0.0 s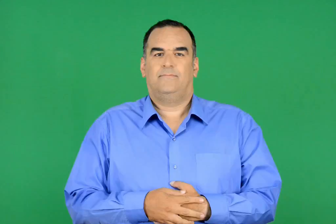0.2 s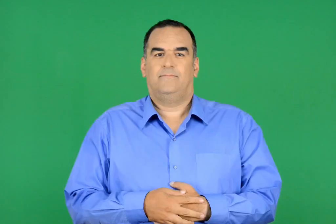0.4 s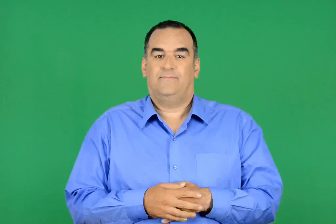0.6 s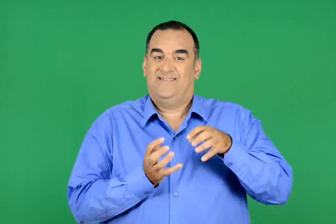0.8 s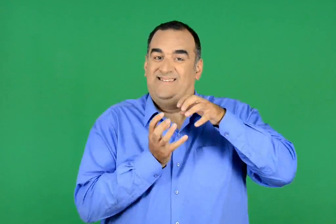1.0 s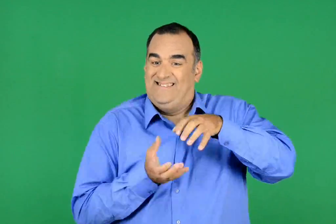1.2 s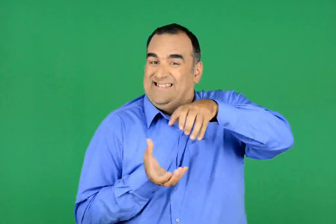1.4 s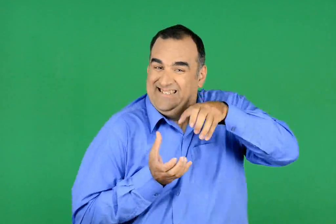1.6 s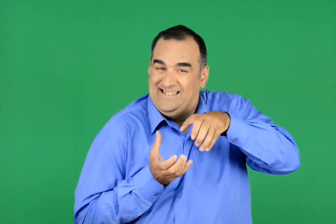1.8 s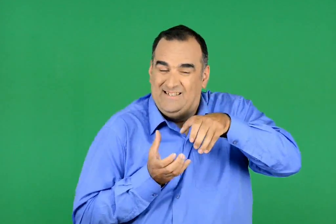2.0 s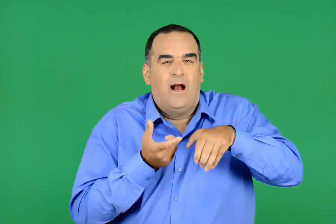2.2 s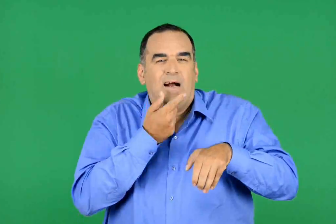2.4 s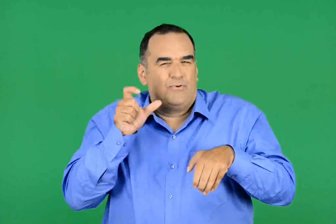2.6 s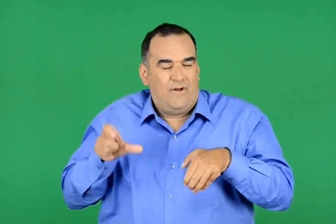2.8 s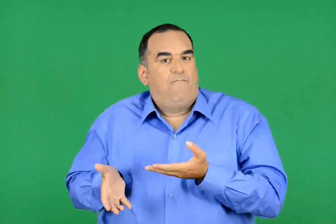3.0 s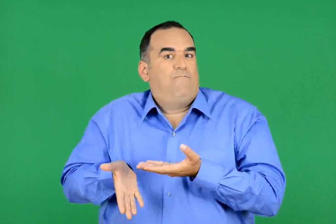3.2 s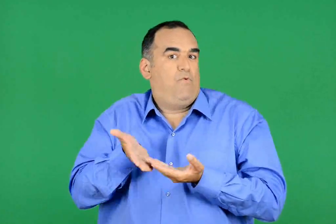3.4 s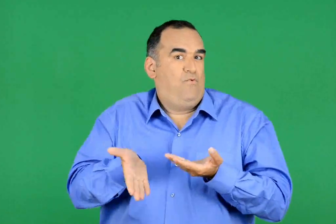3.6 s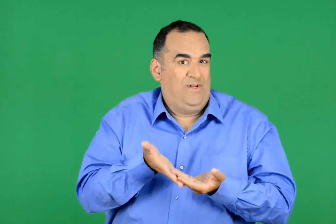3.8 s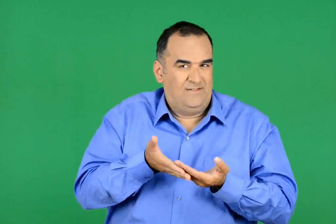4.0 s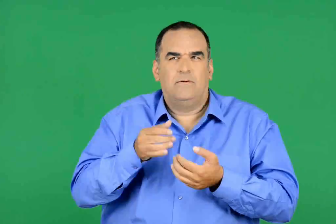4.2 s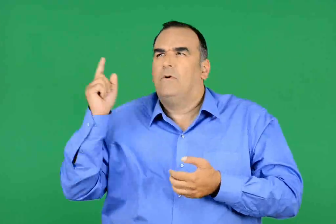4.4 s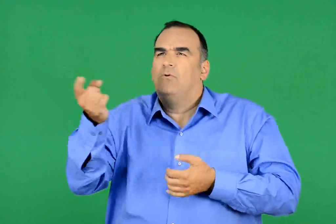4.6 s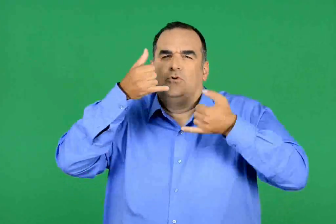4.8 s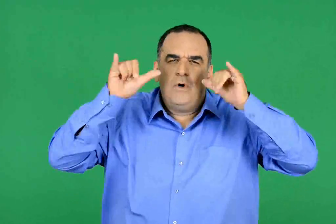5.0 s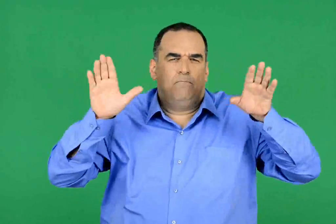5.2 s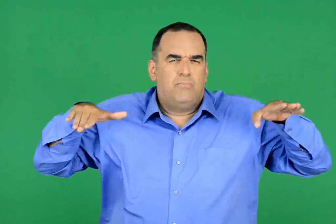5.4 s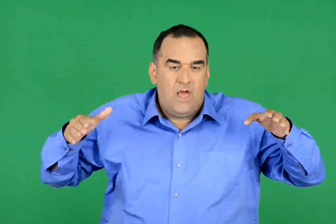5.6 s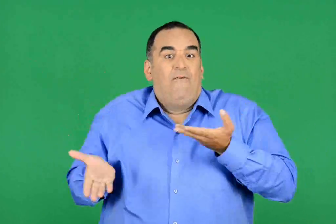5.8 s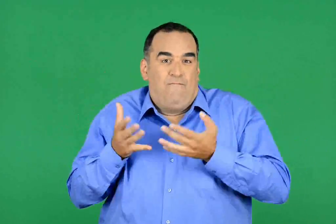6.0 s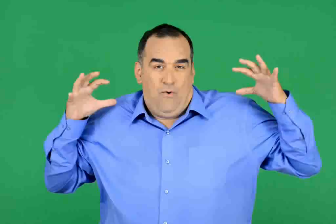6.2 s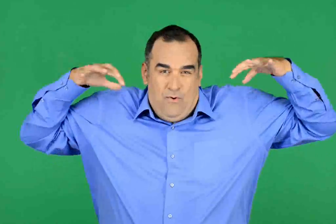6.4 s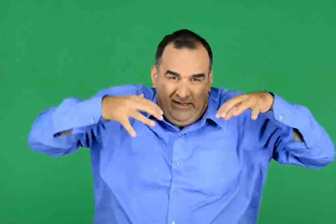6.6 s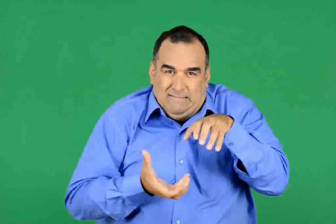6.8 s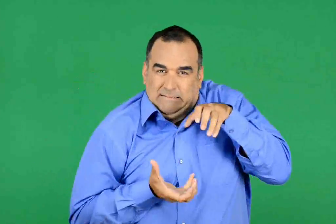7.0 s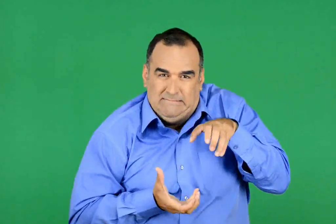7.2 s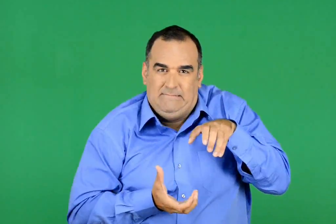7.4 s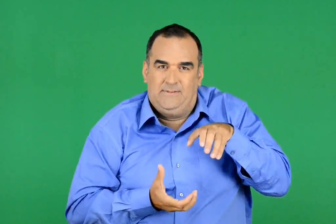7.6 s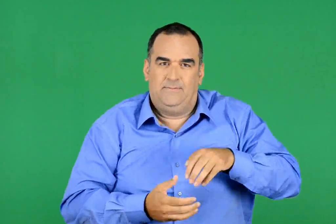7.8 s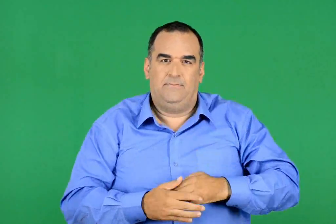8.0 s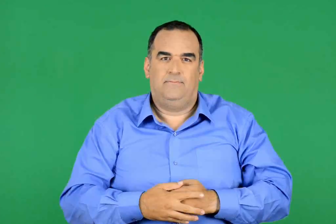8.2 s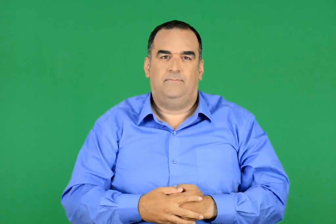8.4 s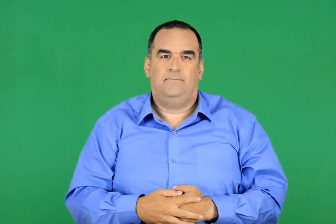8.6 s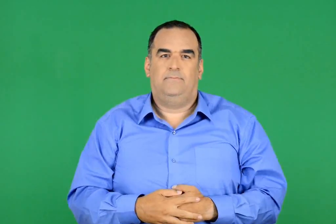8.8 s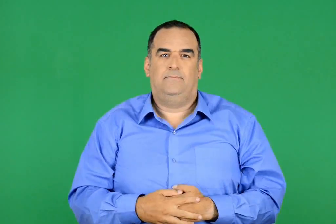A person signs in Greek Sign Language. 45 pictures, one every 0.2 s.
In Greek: βοηθούσε κι η ασπρούλα. βοηθούσαν στην επέμβαση αυτή κι άλλα πουλιά και ζώα της αυλής
